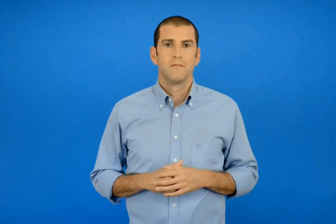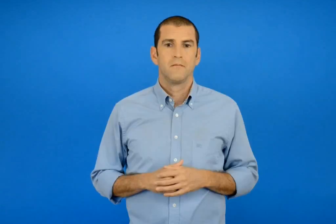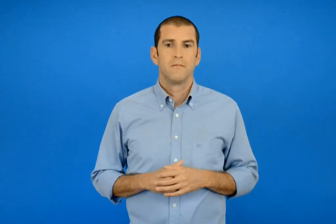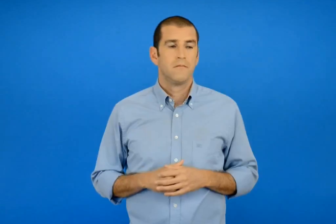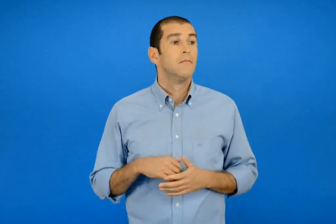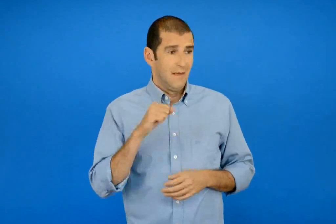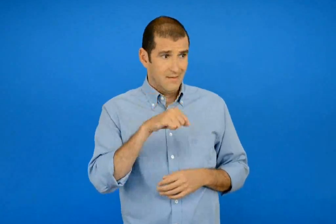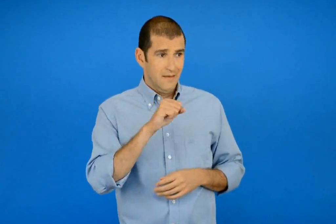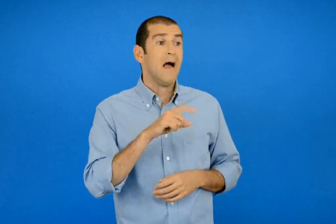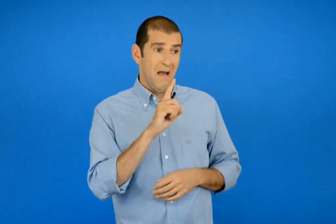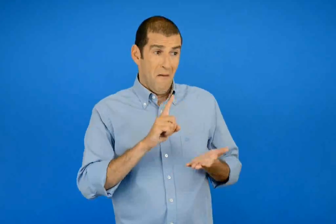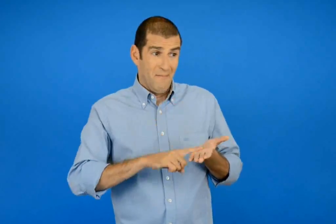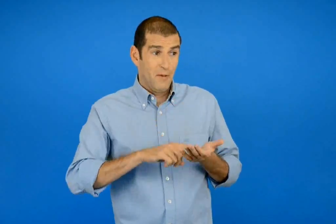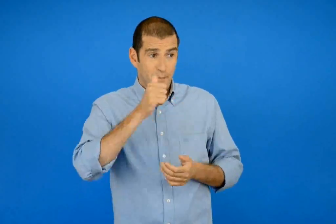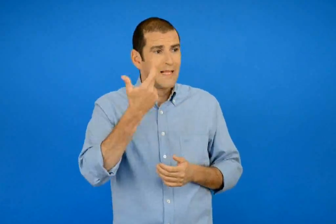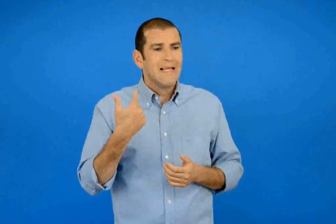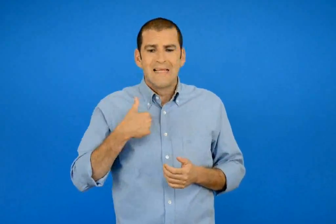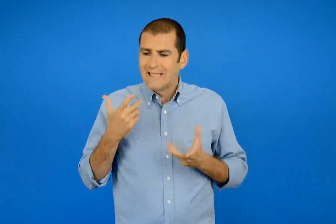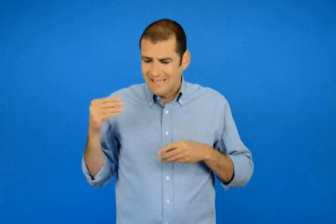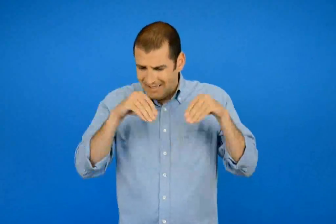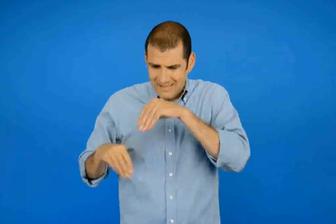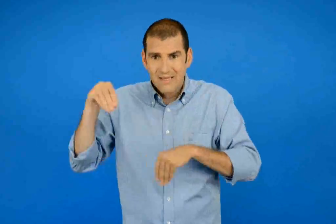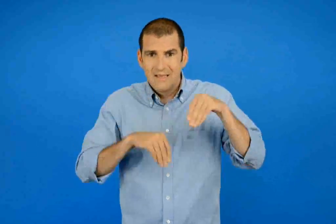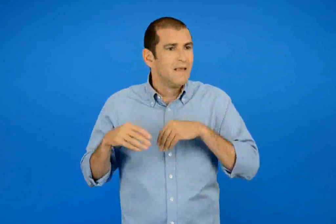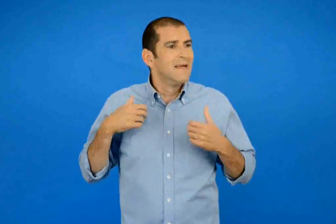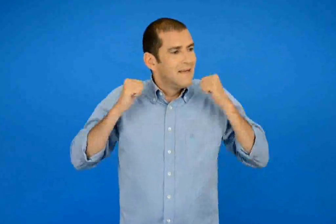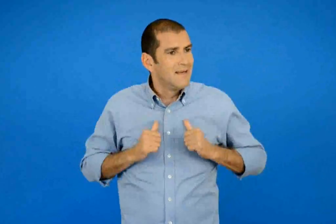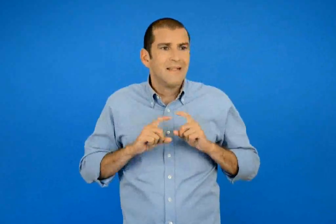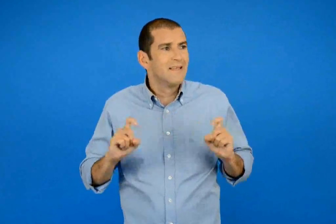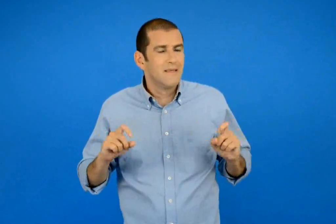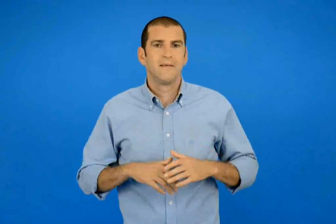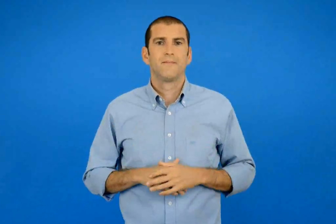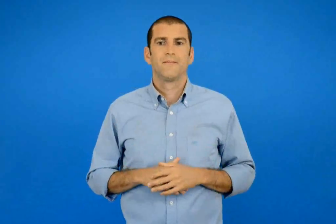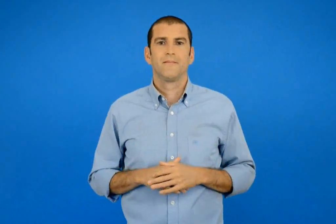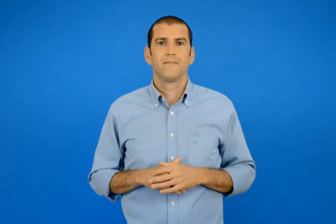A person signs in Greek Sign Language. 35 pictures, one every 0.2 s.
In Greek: ναι αλλά πρέπει να σκεφτούμε τι θα πάρουμε μαζί μας
